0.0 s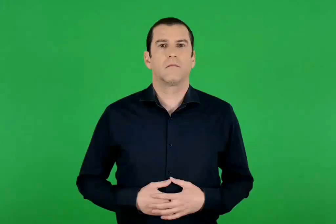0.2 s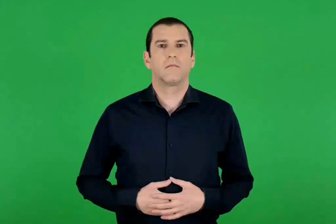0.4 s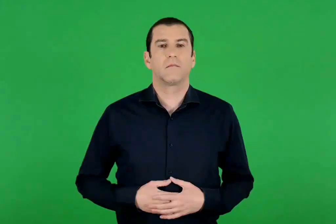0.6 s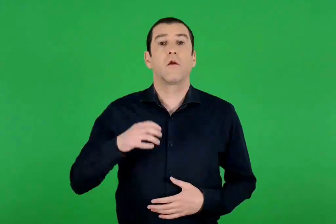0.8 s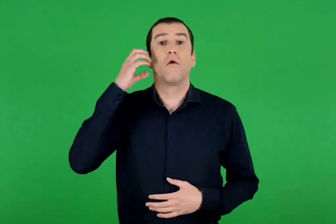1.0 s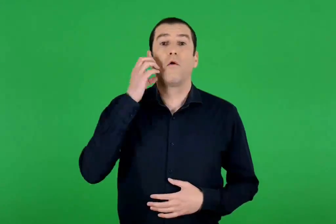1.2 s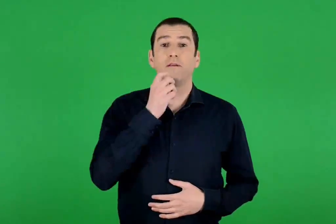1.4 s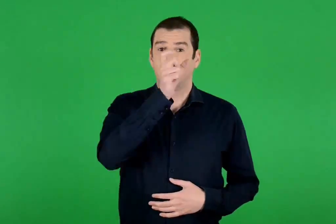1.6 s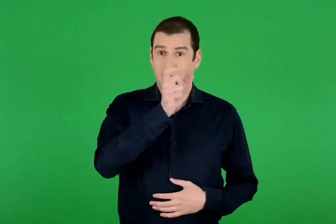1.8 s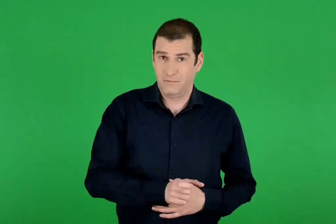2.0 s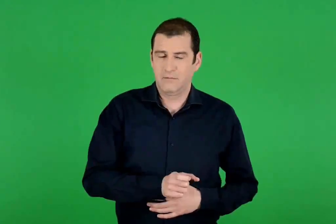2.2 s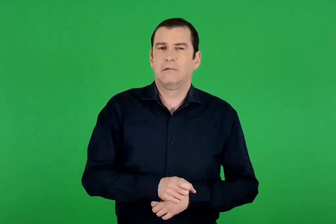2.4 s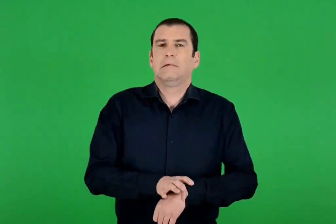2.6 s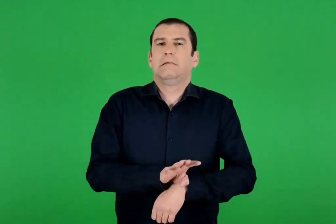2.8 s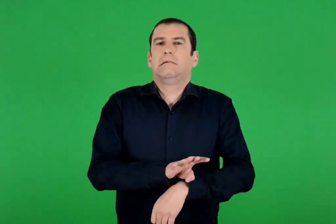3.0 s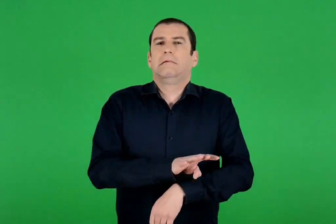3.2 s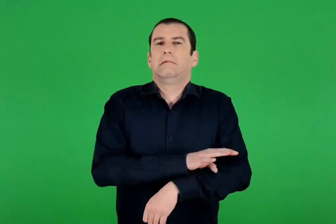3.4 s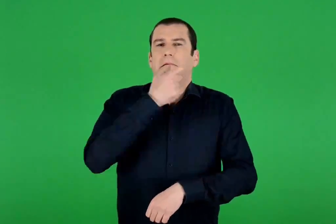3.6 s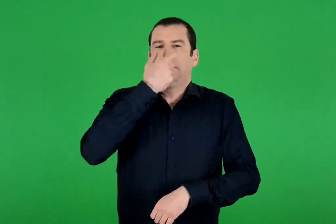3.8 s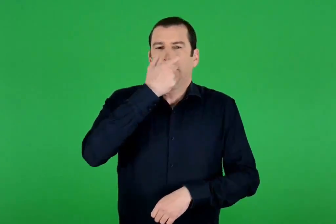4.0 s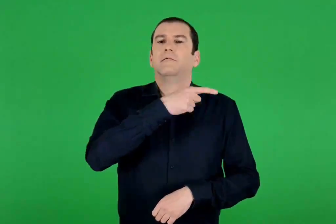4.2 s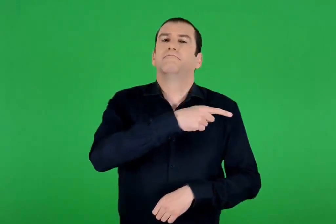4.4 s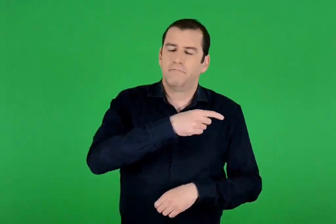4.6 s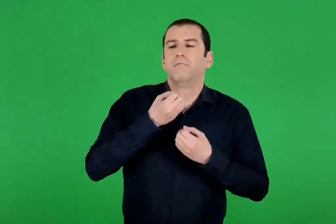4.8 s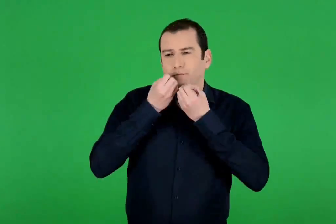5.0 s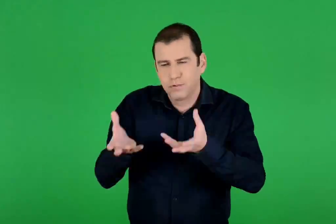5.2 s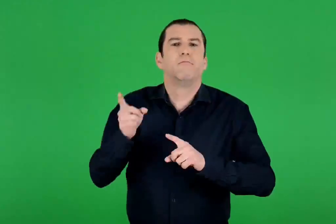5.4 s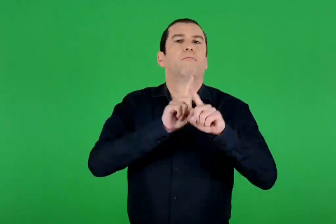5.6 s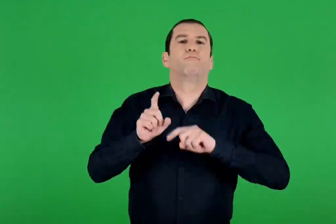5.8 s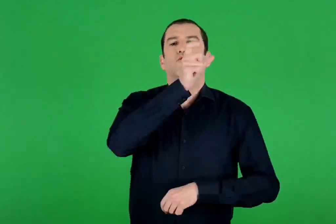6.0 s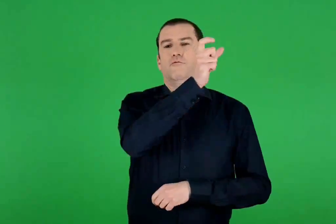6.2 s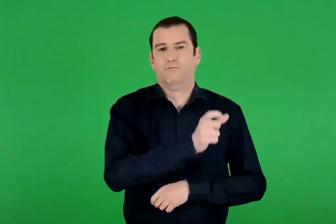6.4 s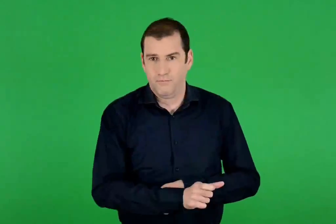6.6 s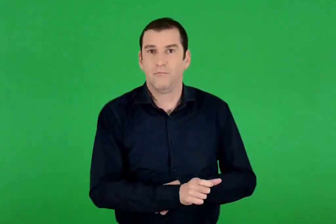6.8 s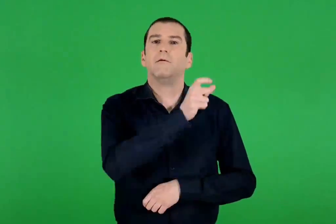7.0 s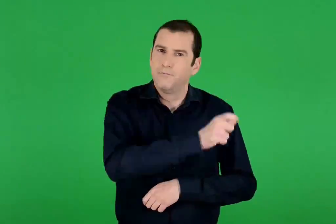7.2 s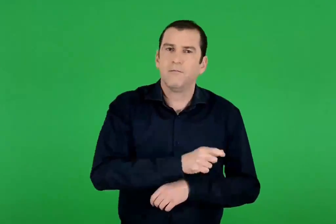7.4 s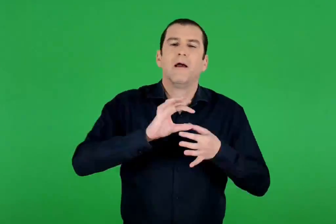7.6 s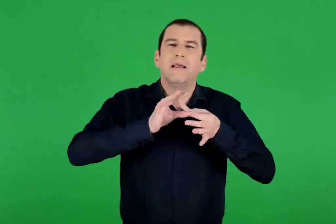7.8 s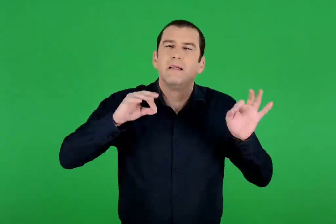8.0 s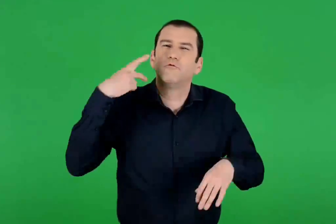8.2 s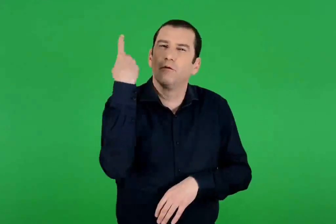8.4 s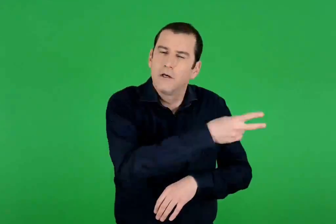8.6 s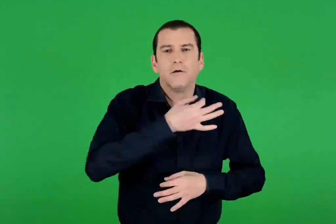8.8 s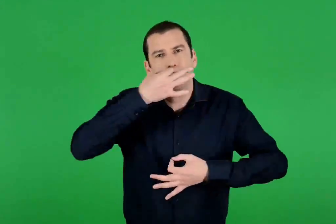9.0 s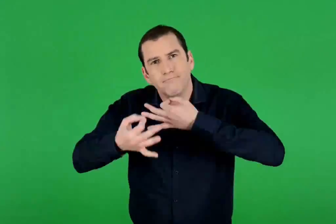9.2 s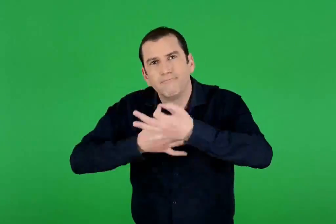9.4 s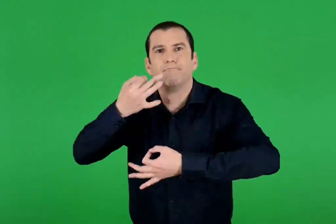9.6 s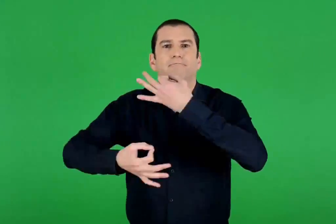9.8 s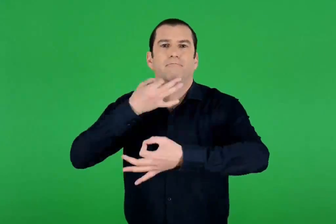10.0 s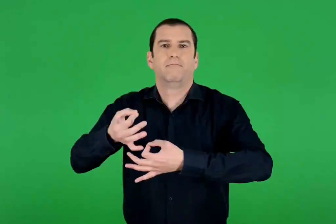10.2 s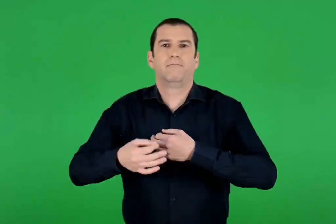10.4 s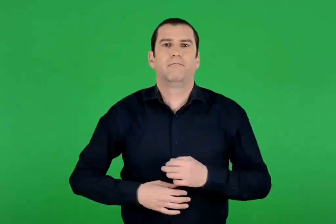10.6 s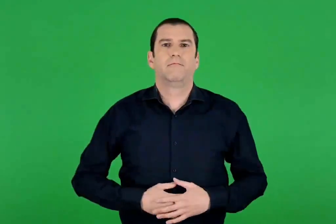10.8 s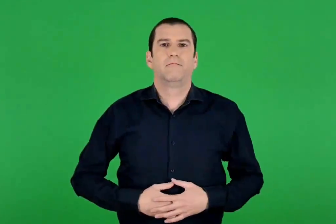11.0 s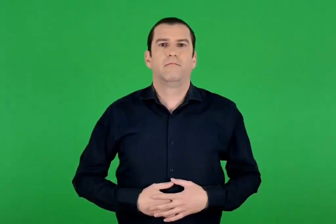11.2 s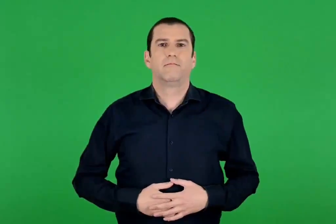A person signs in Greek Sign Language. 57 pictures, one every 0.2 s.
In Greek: ο οδυσσέας τότε συγκινήθηκε , τους φανέρωσε ποιος ήταν και τους διηγήθηκε τις περιπέτειές του
